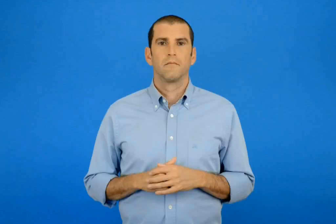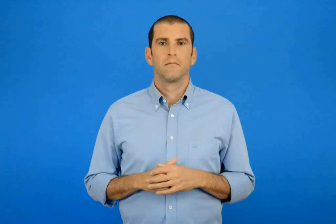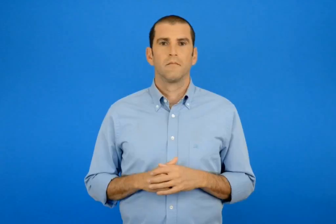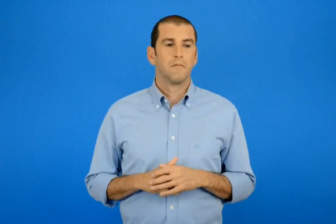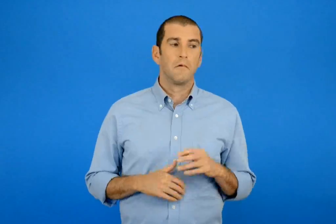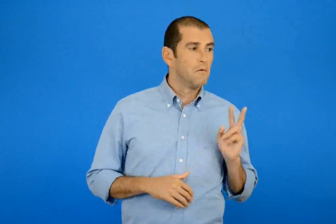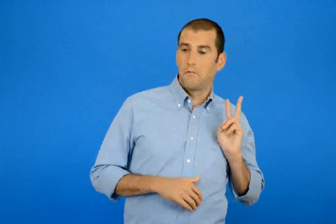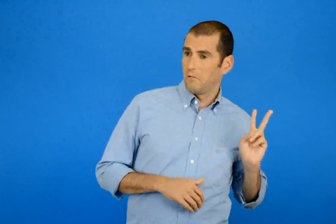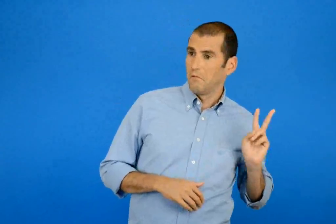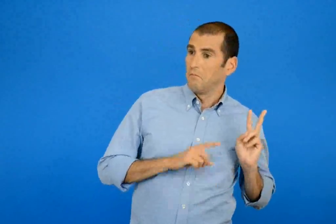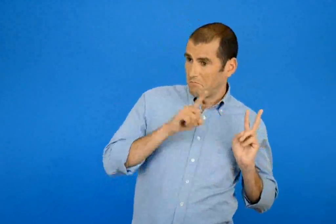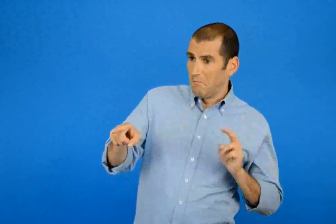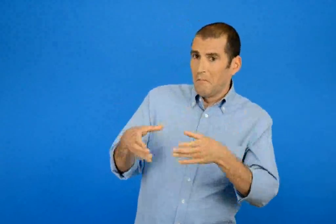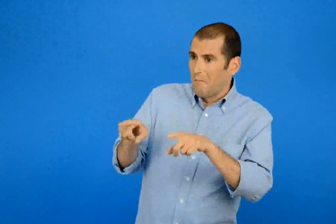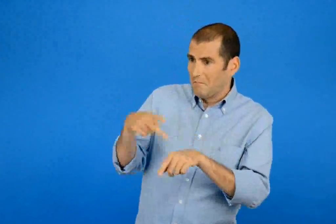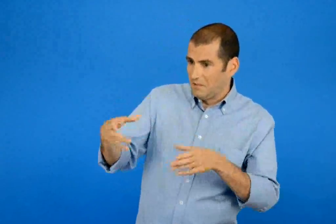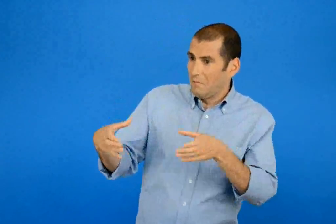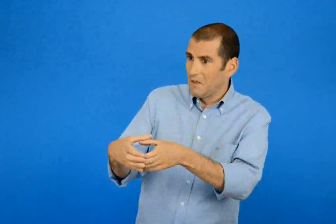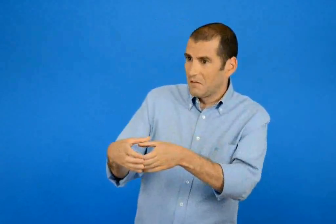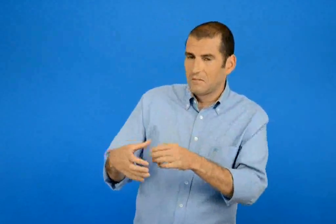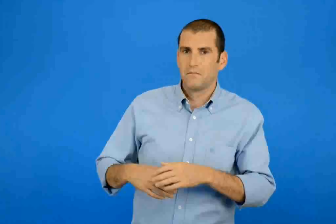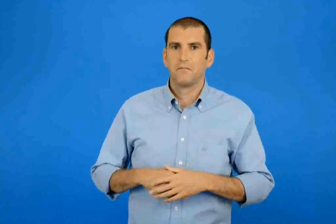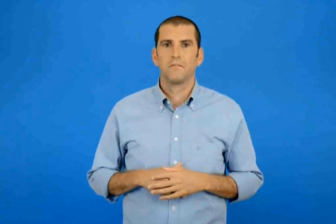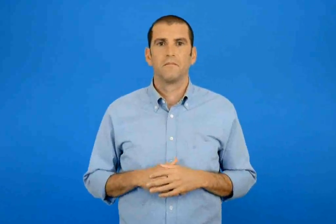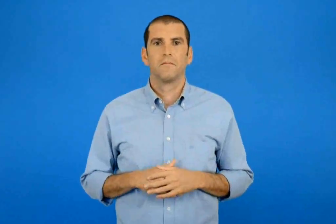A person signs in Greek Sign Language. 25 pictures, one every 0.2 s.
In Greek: να ερθουμε και εμείς μαζί σου ;
